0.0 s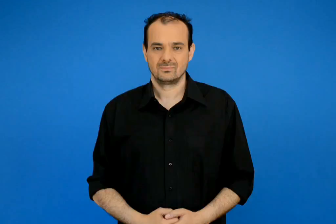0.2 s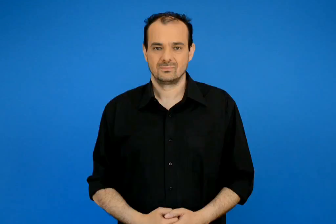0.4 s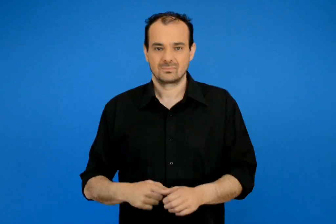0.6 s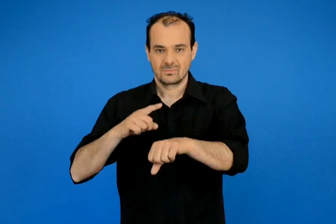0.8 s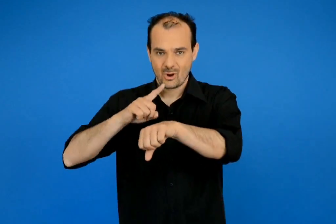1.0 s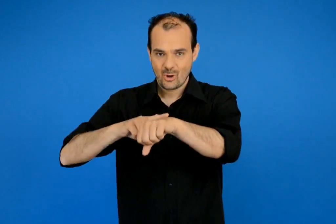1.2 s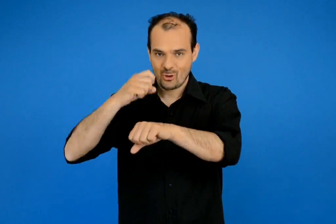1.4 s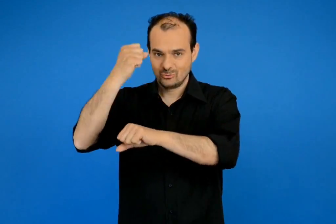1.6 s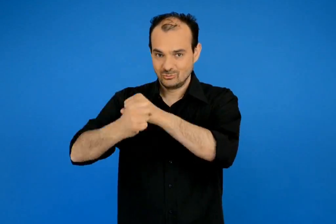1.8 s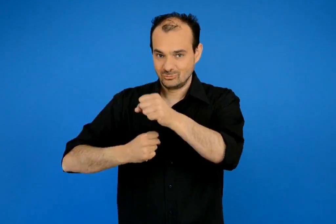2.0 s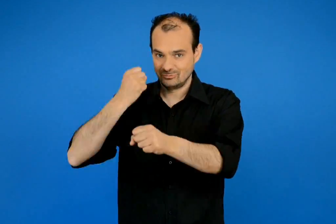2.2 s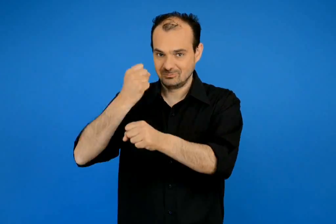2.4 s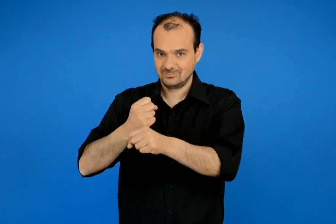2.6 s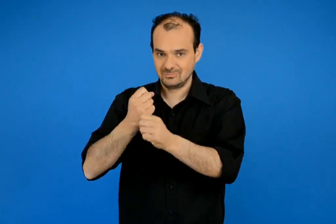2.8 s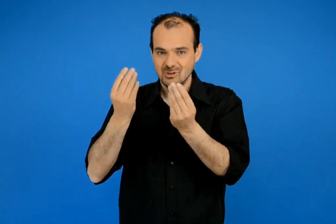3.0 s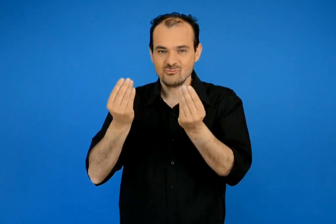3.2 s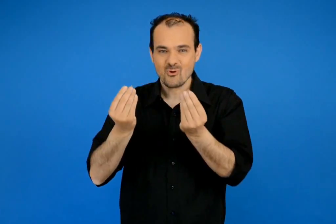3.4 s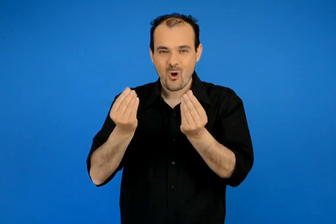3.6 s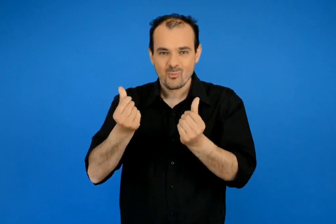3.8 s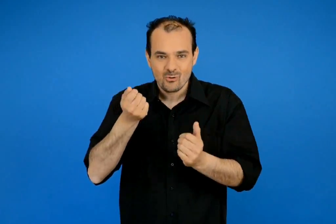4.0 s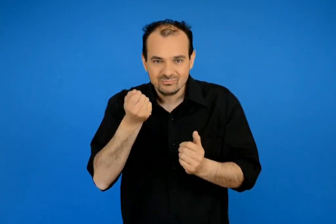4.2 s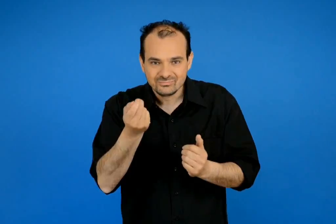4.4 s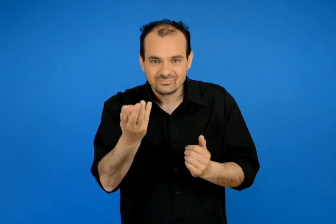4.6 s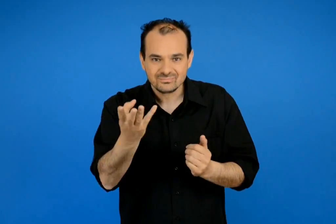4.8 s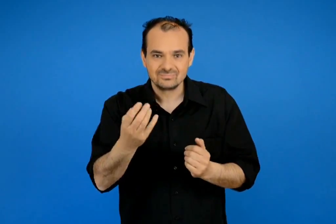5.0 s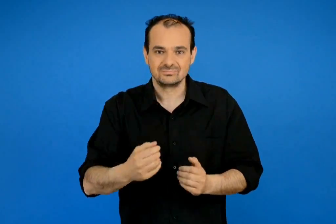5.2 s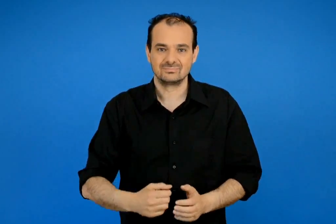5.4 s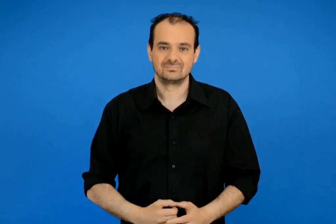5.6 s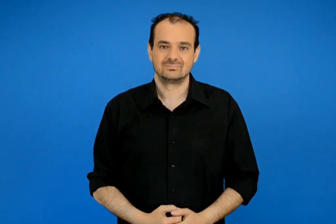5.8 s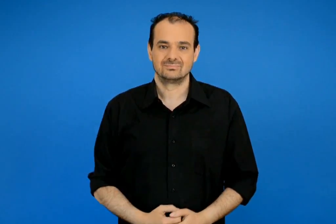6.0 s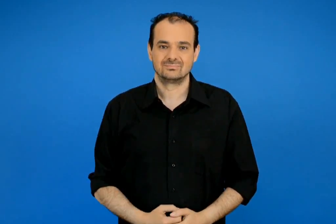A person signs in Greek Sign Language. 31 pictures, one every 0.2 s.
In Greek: πως μετράμε το χρόνο
